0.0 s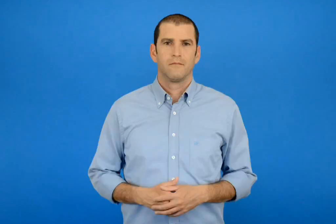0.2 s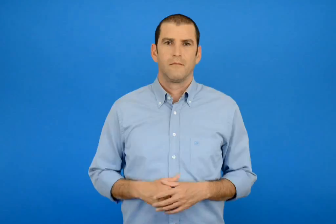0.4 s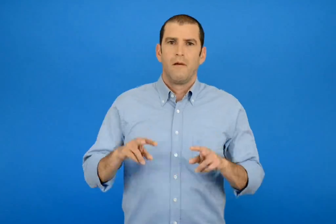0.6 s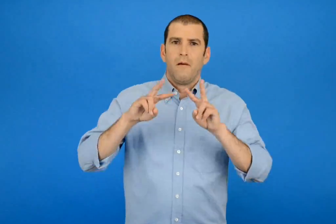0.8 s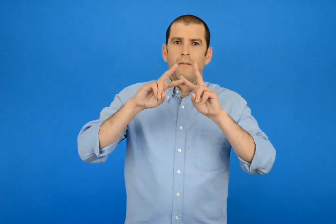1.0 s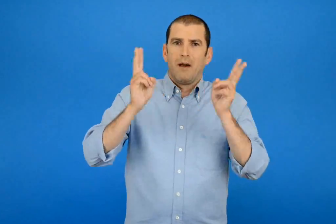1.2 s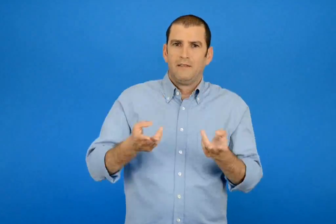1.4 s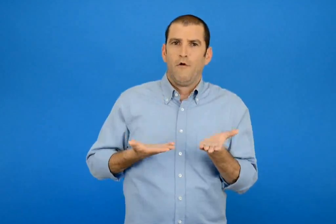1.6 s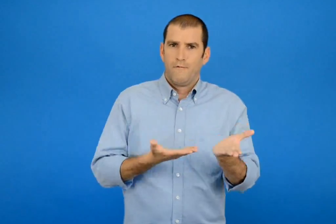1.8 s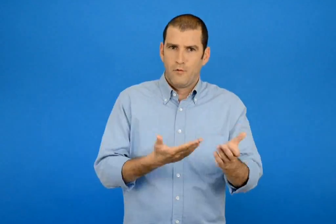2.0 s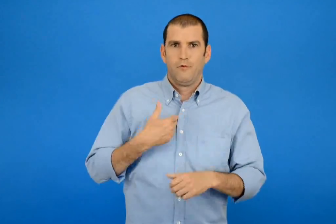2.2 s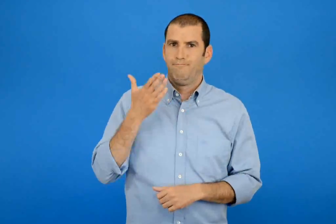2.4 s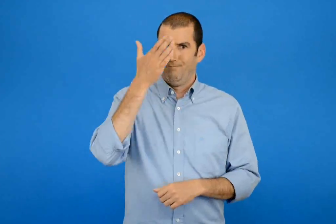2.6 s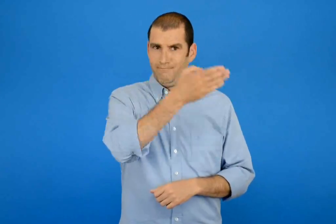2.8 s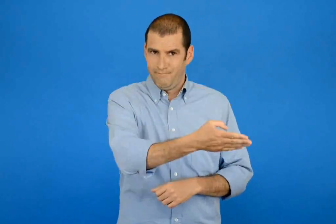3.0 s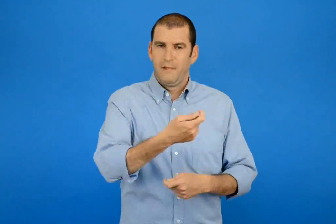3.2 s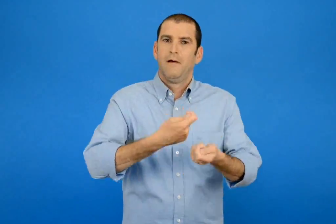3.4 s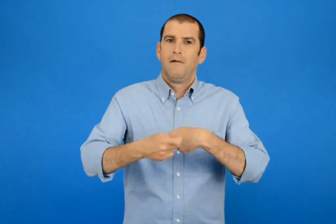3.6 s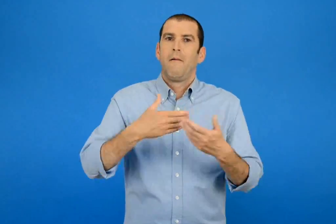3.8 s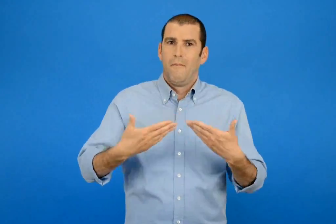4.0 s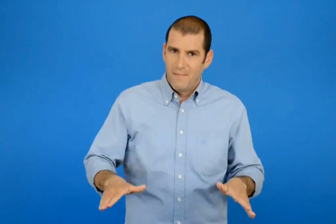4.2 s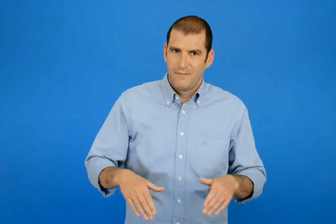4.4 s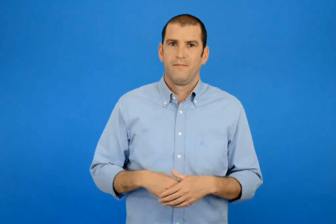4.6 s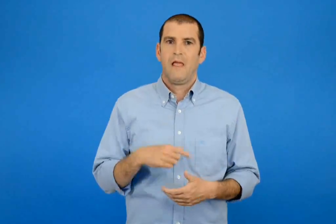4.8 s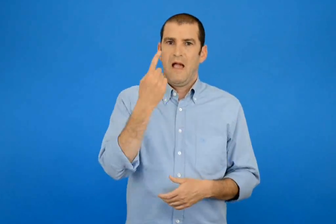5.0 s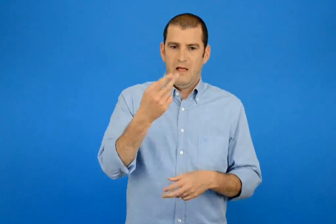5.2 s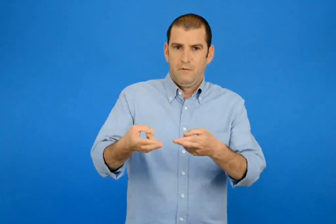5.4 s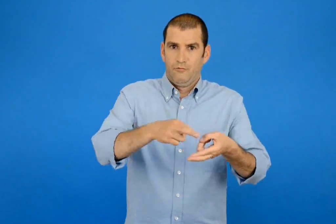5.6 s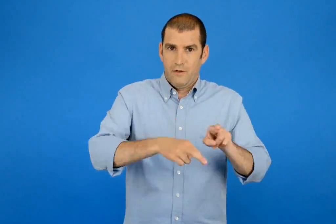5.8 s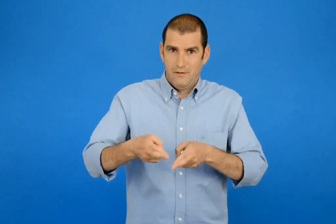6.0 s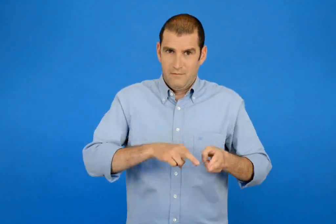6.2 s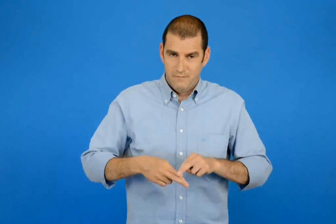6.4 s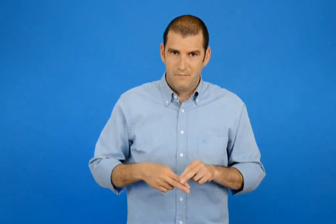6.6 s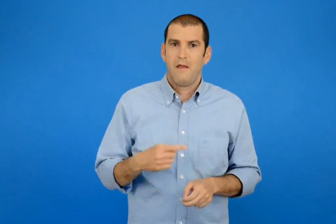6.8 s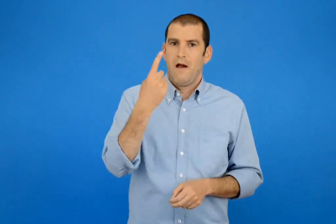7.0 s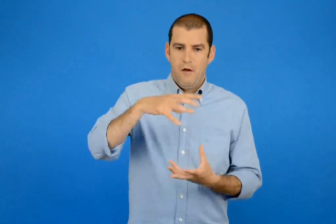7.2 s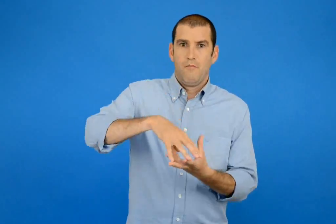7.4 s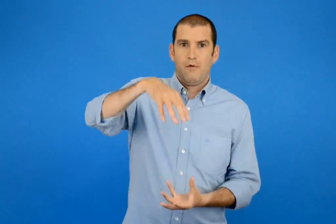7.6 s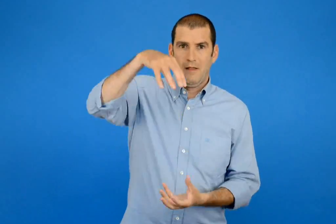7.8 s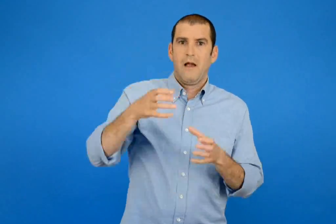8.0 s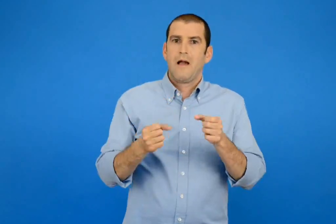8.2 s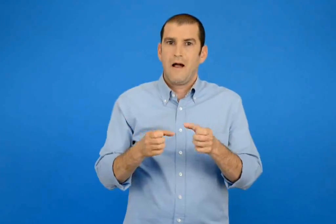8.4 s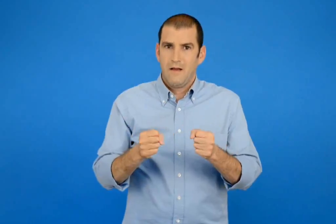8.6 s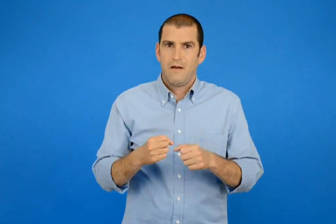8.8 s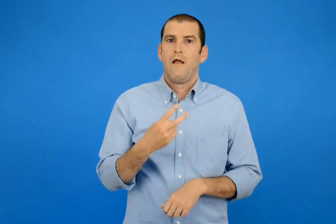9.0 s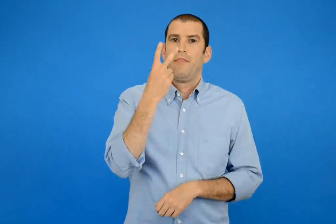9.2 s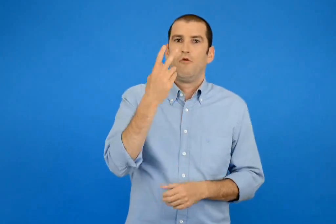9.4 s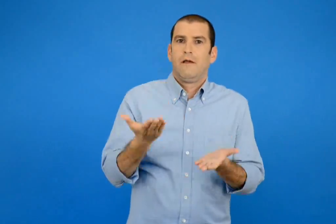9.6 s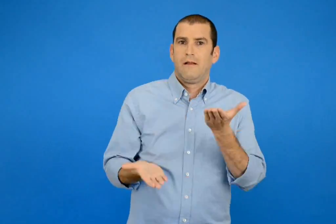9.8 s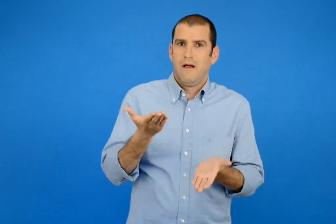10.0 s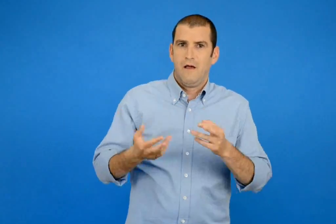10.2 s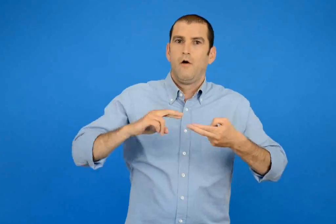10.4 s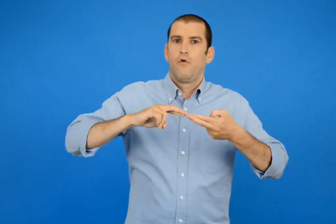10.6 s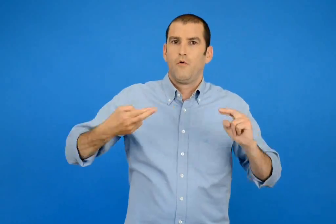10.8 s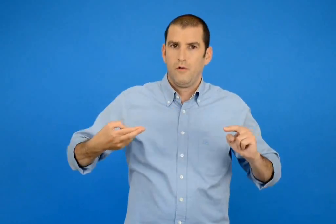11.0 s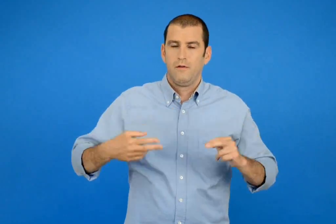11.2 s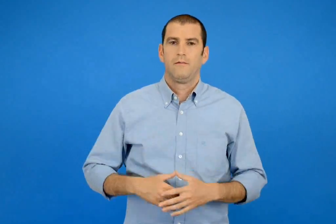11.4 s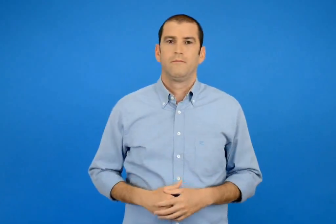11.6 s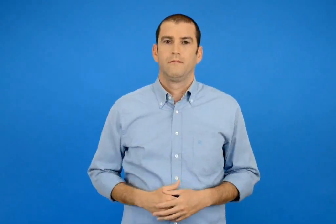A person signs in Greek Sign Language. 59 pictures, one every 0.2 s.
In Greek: πήγαμε στο φούρνο και αγοράσαμε 1 τσουρέκι 1 γάλα 2 κιλά κουλούρια
